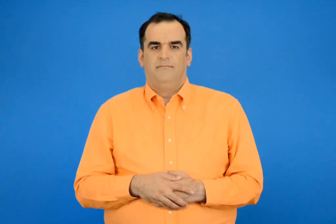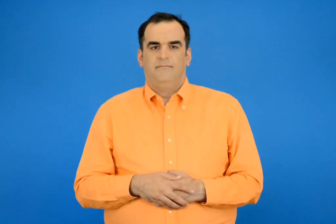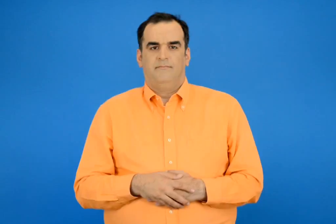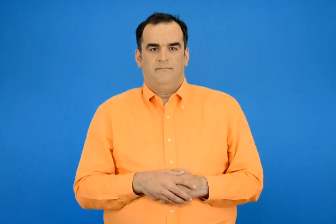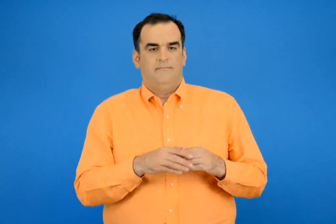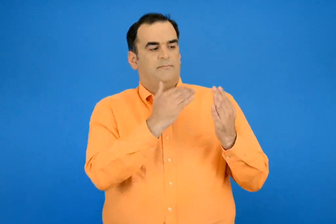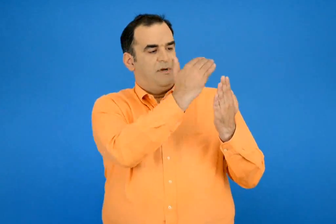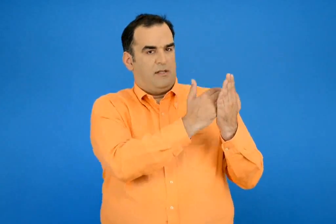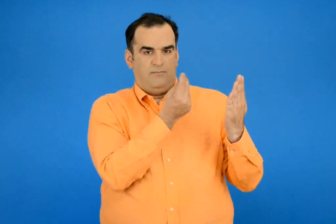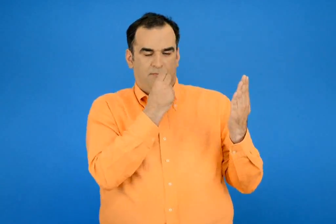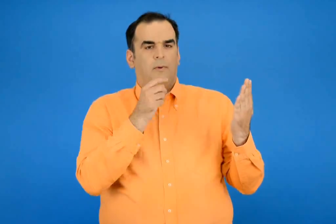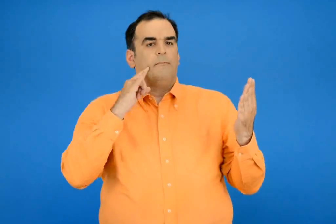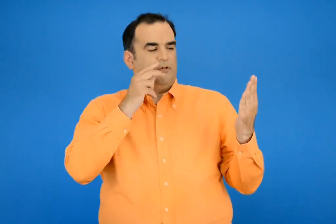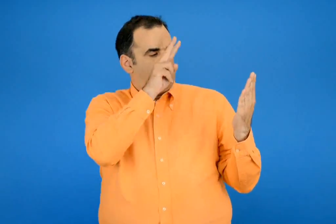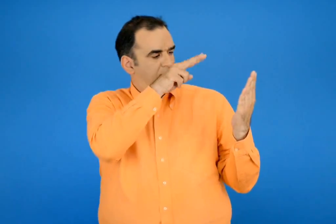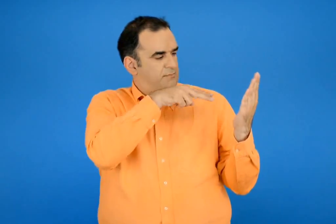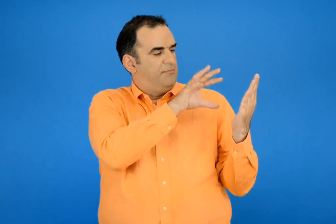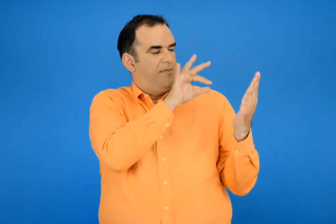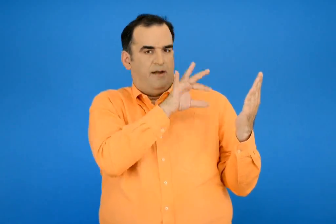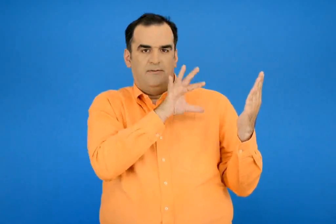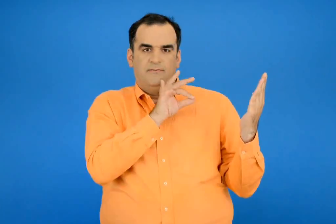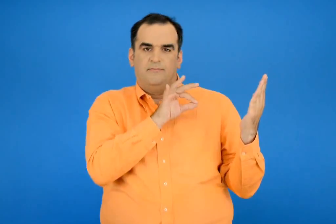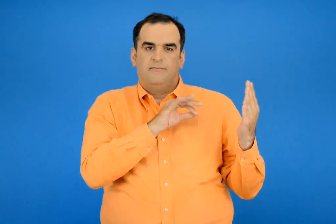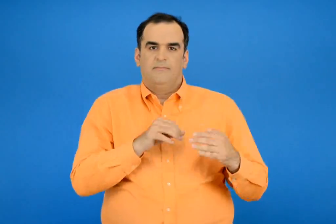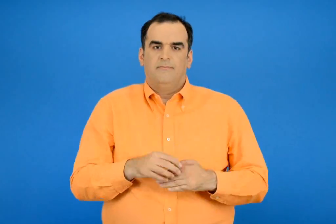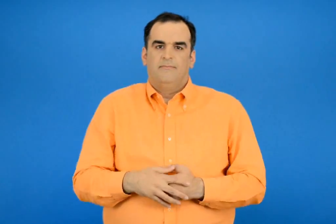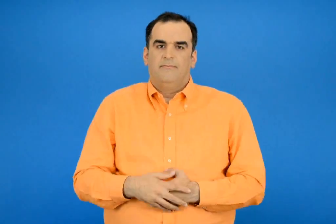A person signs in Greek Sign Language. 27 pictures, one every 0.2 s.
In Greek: ο πέτρος διάλεξε
